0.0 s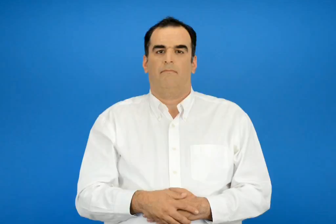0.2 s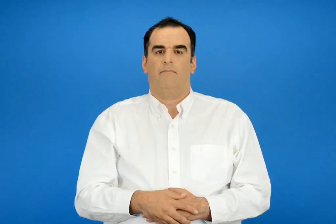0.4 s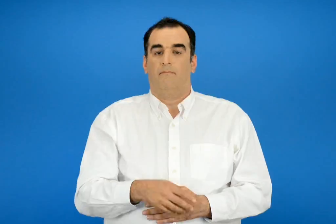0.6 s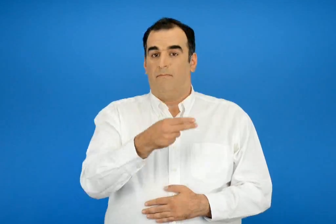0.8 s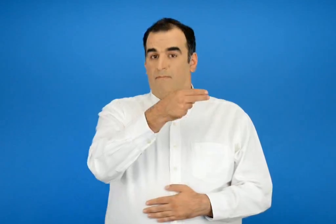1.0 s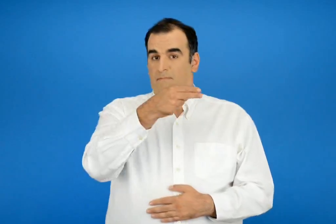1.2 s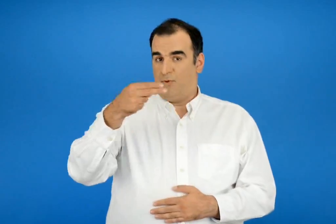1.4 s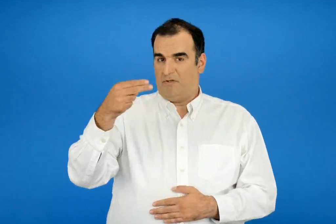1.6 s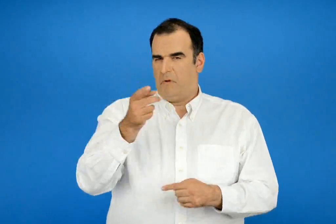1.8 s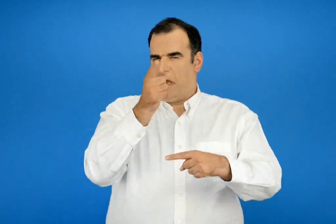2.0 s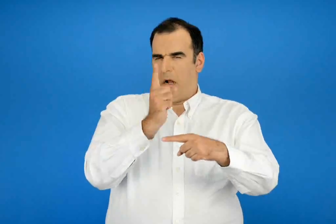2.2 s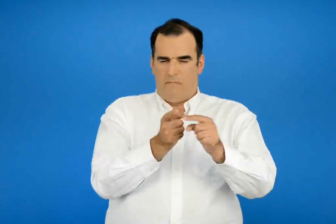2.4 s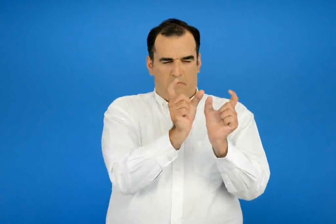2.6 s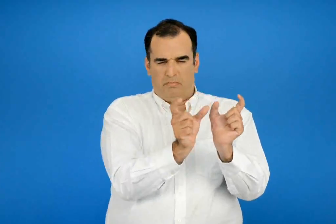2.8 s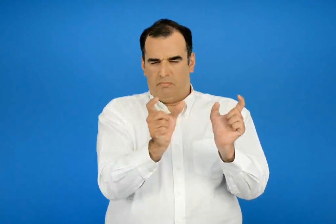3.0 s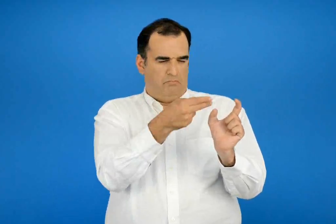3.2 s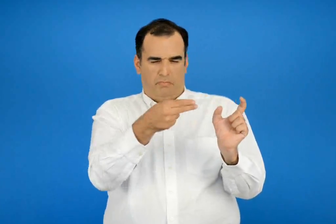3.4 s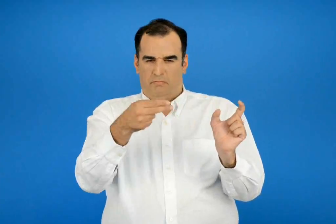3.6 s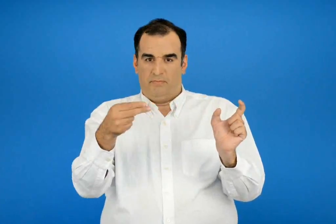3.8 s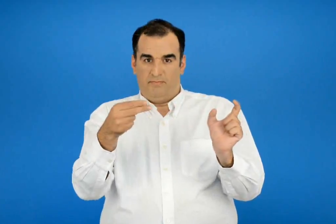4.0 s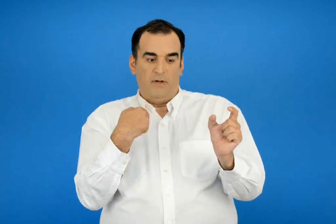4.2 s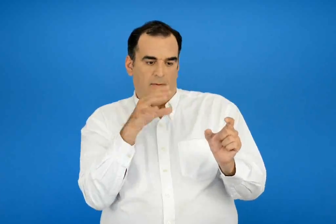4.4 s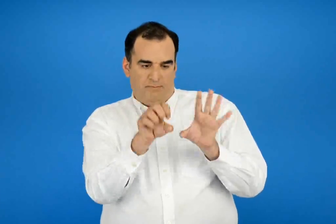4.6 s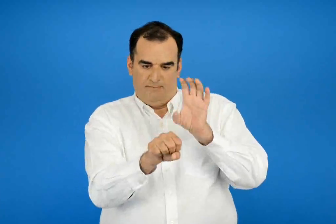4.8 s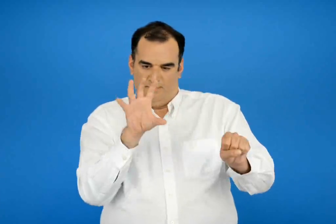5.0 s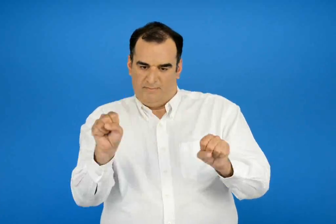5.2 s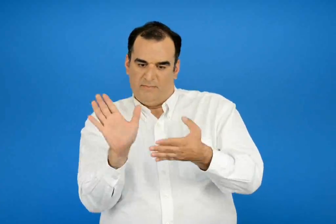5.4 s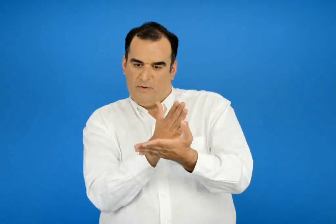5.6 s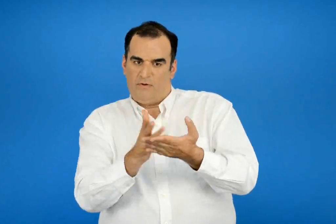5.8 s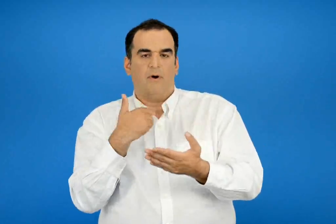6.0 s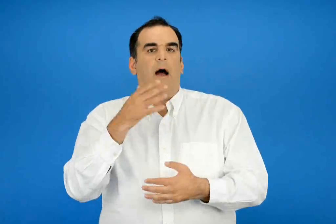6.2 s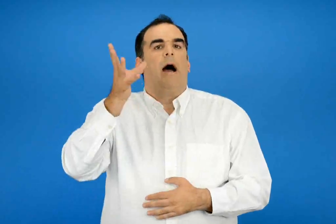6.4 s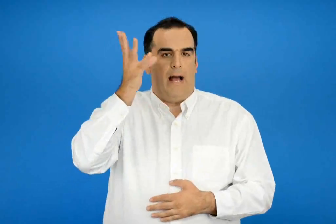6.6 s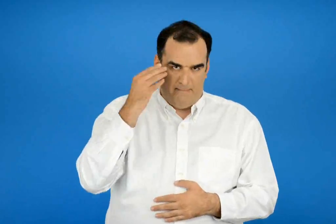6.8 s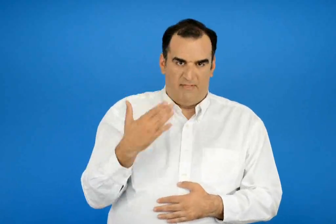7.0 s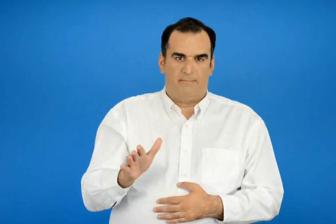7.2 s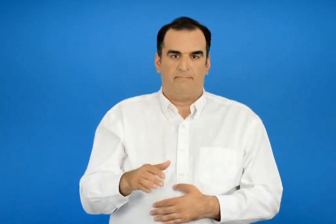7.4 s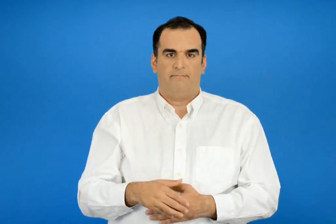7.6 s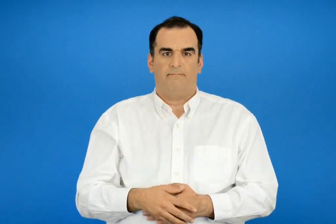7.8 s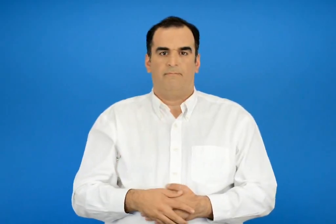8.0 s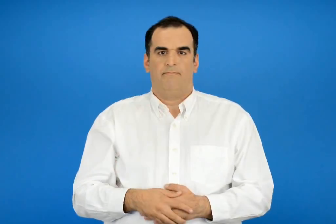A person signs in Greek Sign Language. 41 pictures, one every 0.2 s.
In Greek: έμαθα να ξεχωρίζω τα μέρη απλών προτάσεων
